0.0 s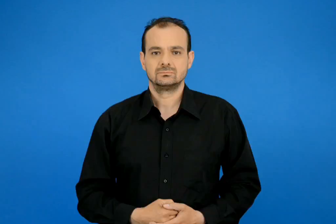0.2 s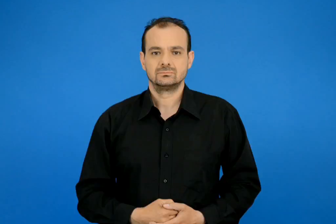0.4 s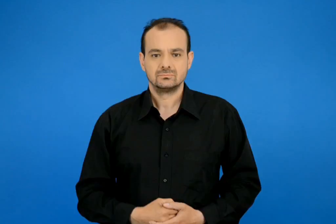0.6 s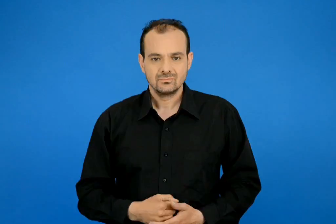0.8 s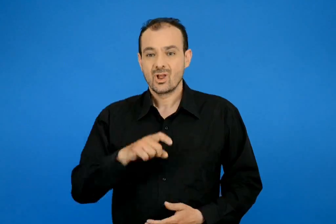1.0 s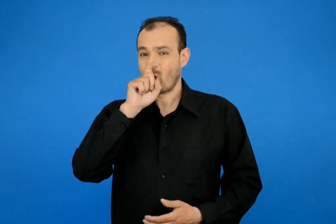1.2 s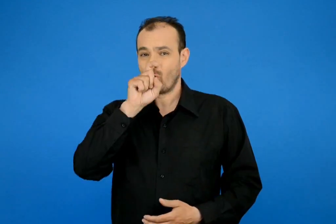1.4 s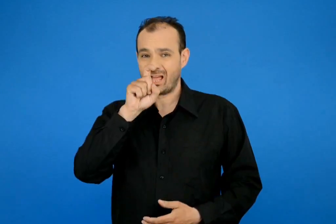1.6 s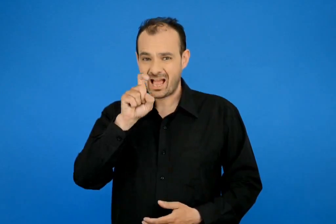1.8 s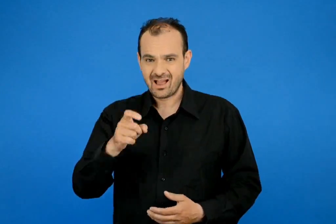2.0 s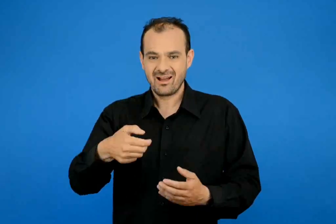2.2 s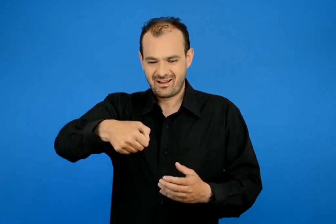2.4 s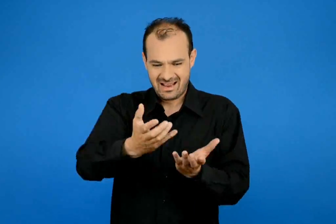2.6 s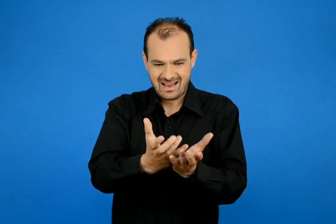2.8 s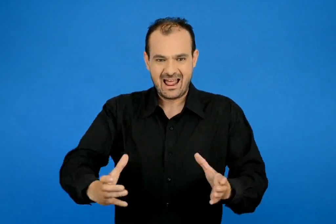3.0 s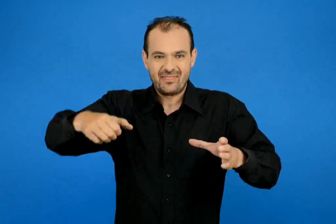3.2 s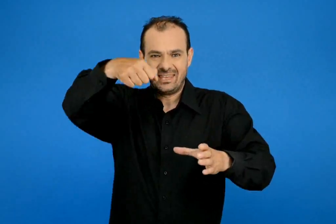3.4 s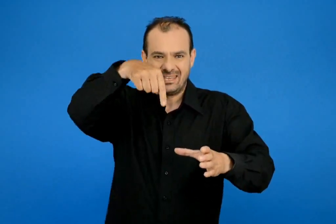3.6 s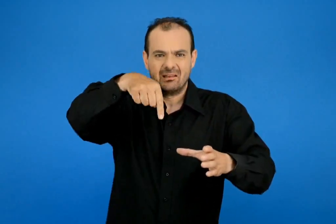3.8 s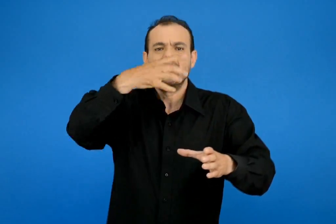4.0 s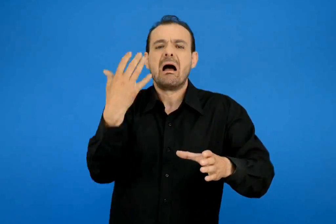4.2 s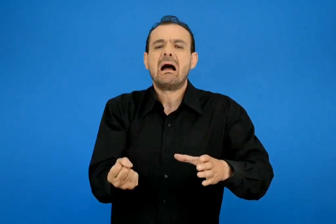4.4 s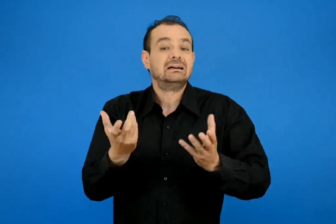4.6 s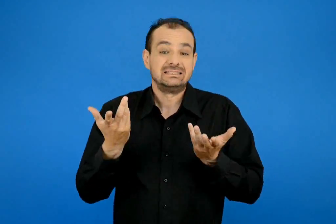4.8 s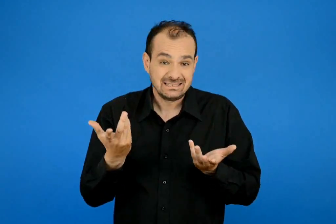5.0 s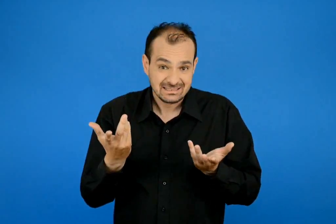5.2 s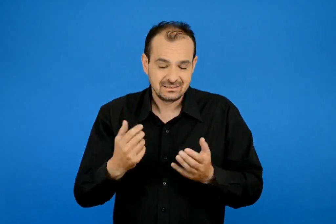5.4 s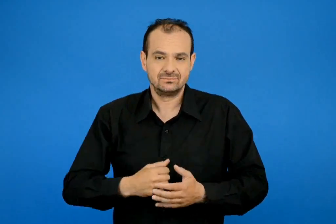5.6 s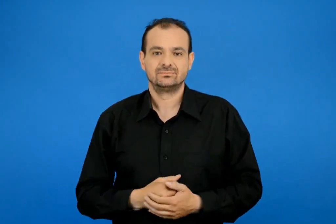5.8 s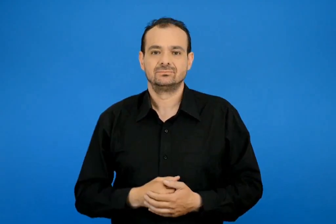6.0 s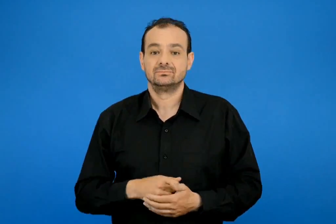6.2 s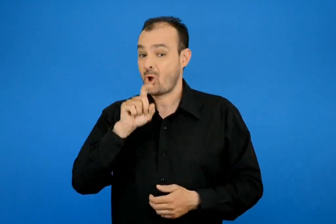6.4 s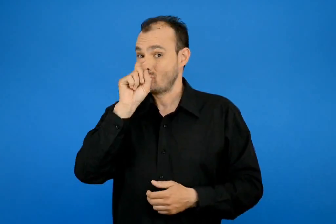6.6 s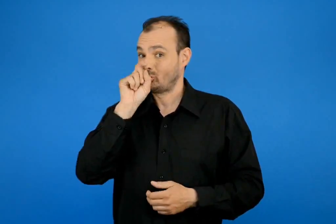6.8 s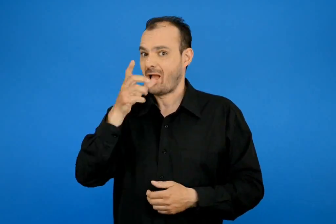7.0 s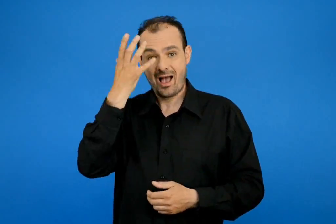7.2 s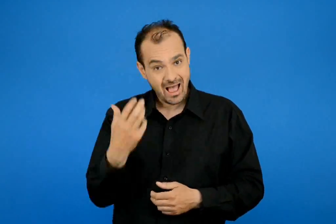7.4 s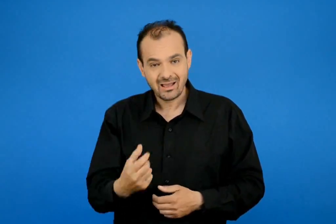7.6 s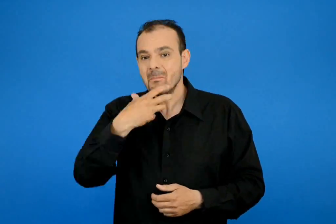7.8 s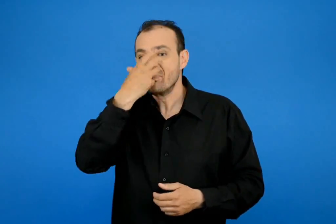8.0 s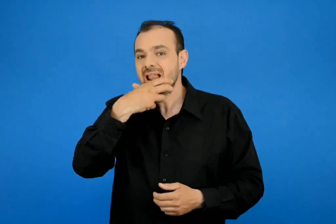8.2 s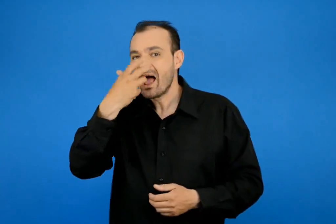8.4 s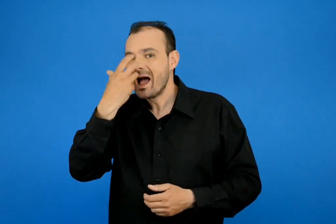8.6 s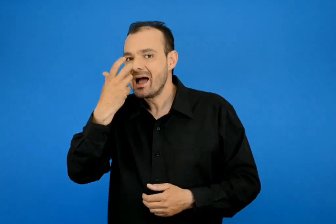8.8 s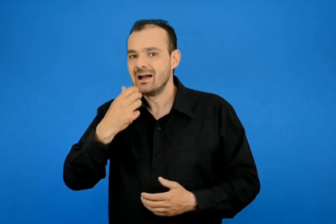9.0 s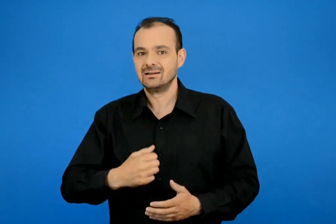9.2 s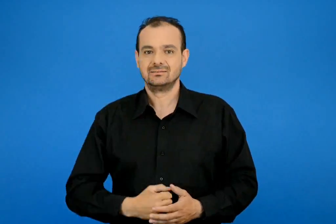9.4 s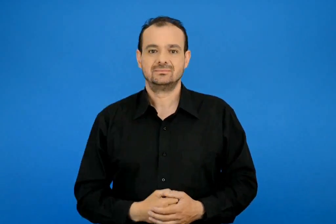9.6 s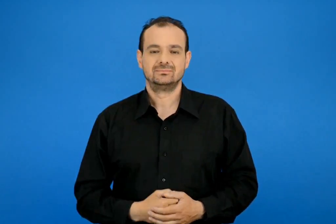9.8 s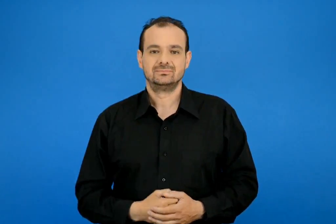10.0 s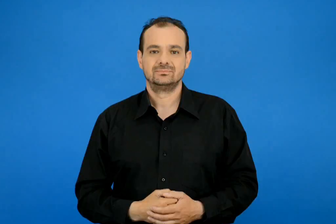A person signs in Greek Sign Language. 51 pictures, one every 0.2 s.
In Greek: τι έχει η κότα στο καλάθι ; η κότα έχει μήλα
